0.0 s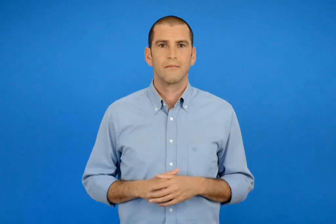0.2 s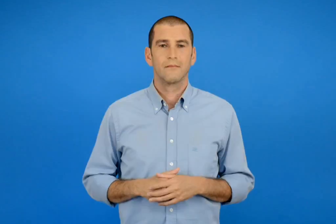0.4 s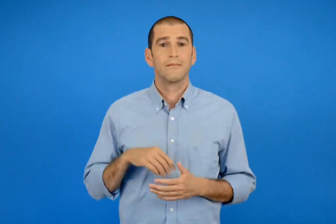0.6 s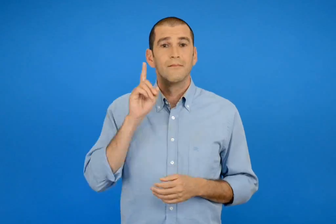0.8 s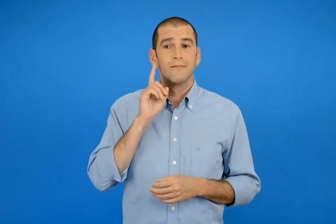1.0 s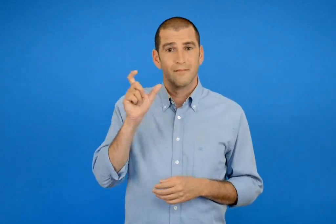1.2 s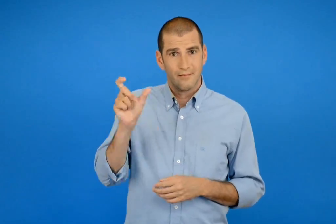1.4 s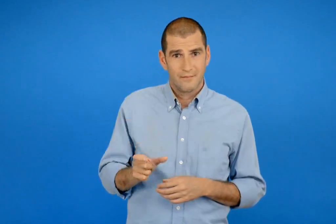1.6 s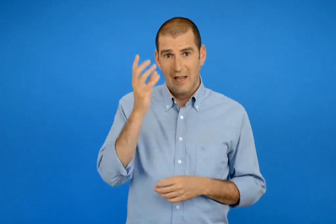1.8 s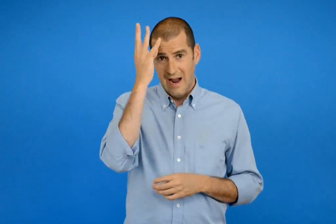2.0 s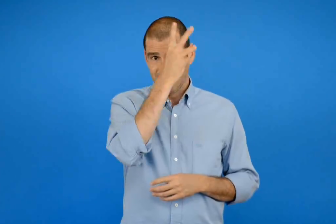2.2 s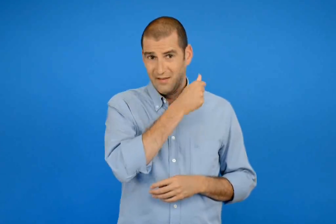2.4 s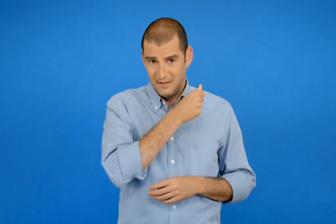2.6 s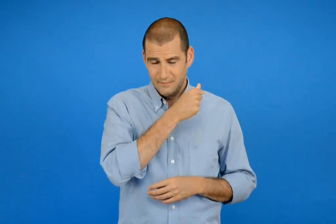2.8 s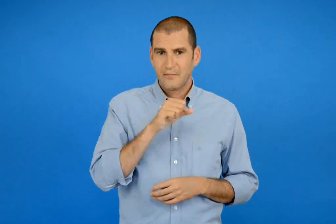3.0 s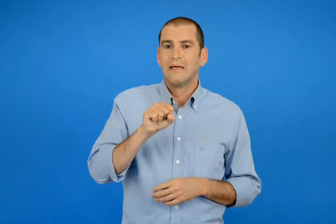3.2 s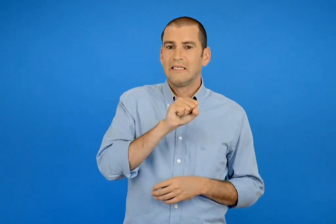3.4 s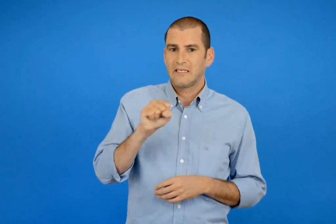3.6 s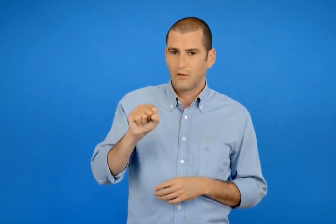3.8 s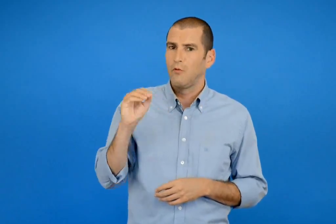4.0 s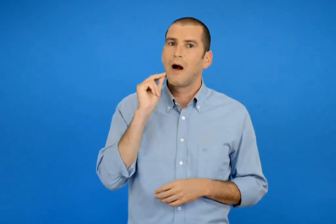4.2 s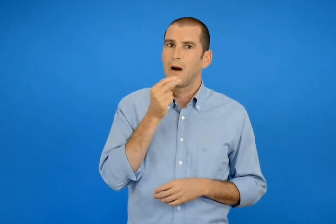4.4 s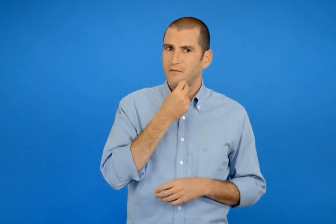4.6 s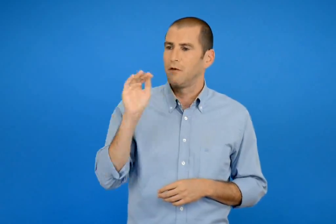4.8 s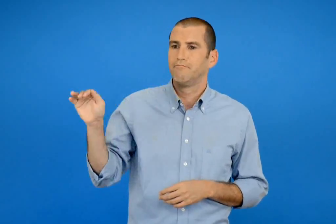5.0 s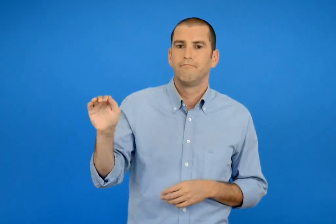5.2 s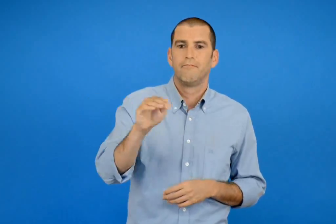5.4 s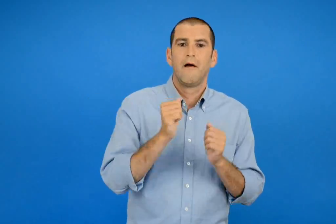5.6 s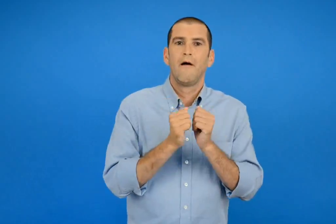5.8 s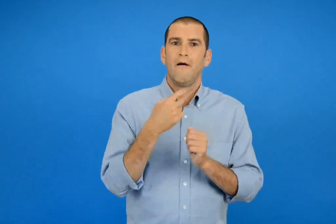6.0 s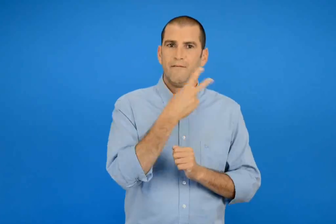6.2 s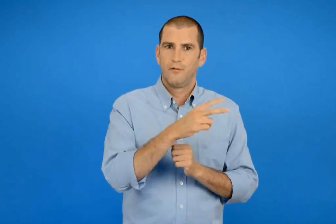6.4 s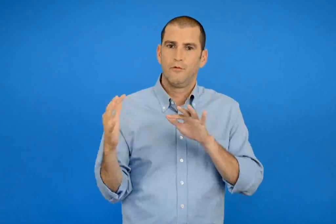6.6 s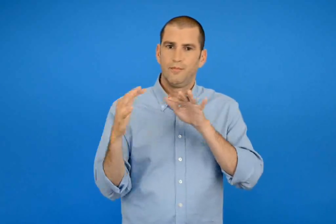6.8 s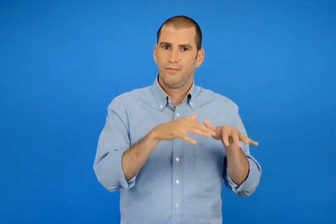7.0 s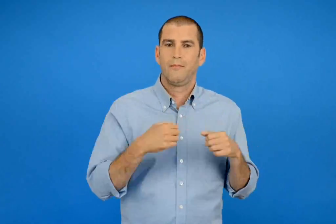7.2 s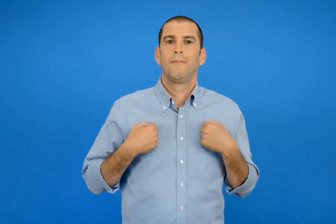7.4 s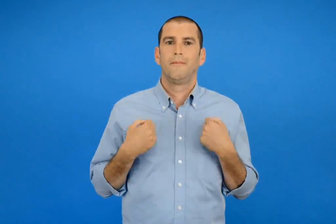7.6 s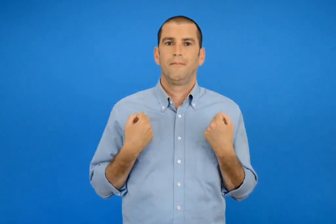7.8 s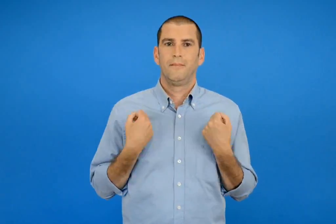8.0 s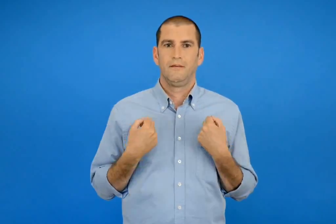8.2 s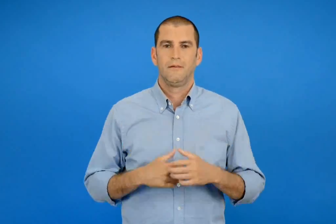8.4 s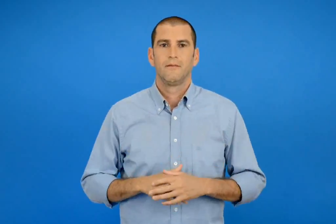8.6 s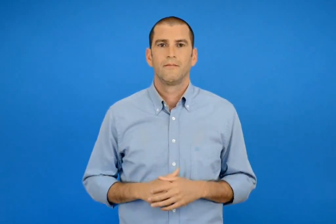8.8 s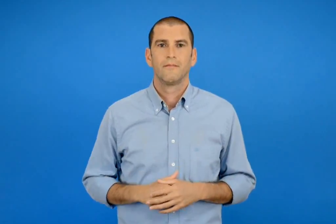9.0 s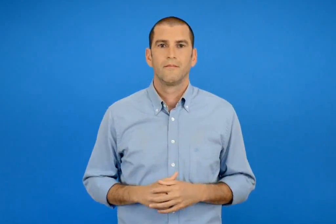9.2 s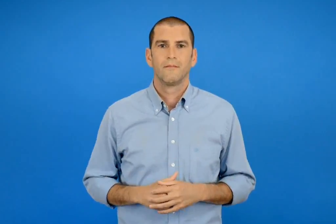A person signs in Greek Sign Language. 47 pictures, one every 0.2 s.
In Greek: η αλεξάνδρα κάλεσε το σάββατο το απόγευμα τους φίλους της να παίξουν
